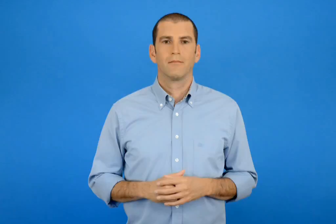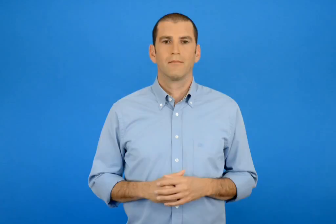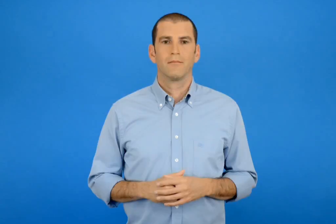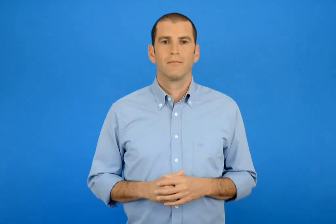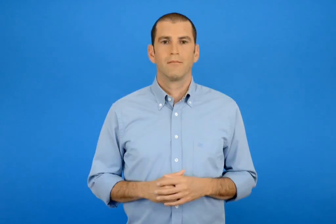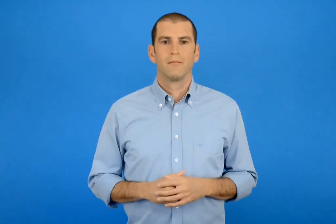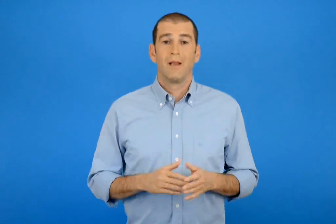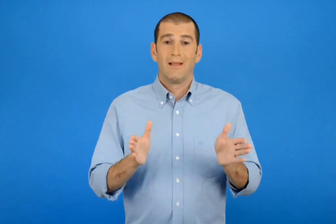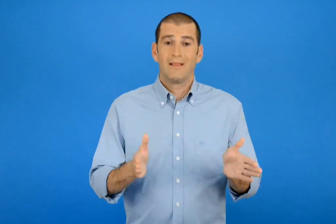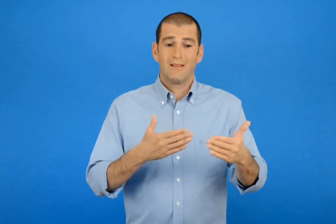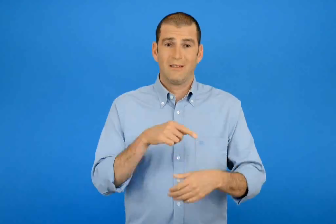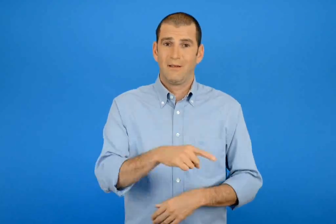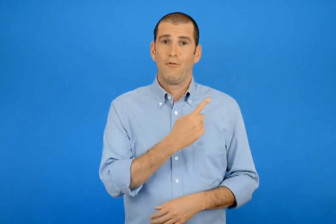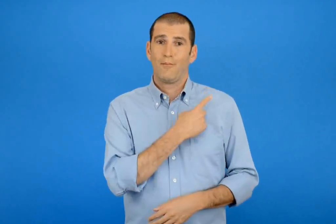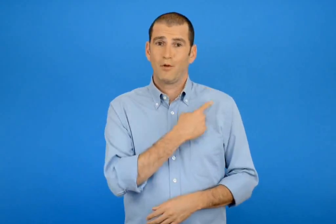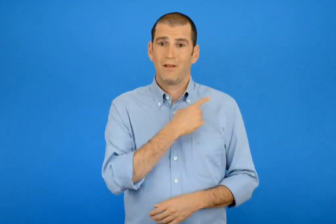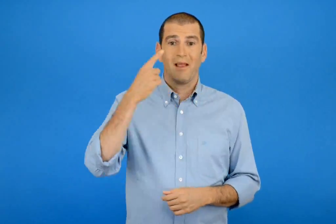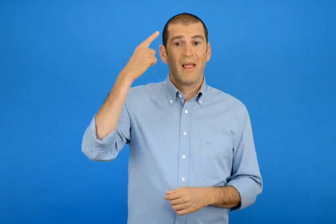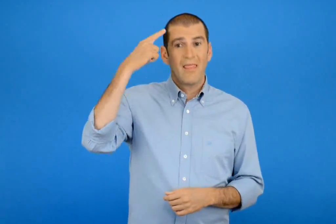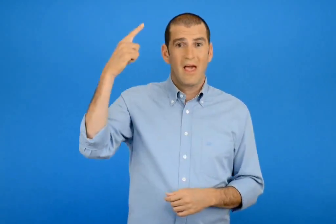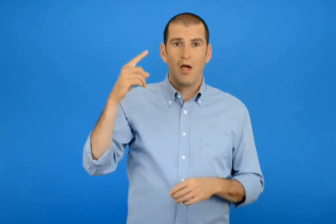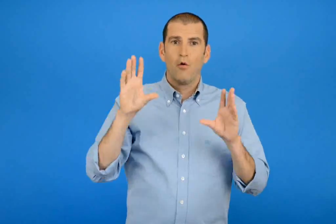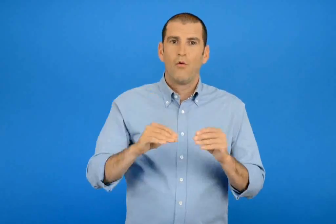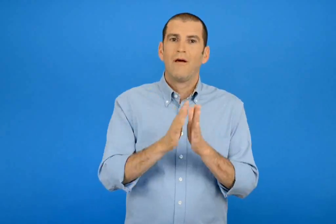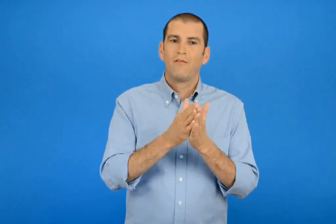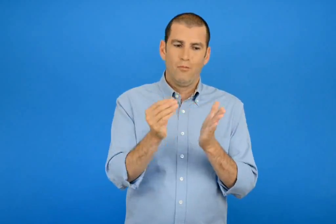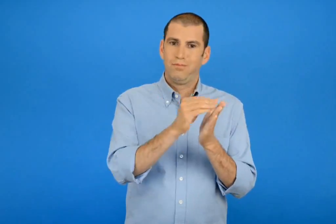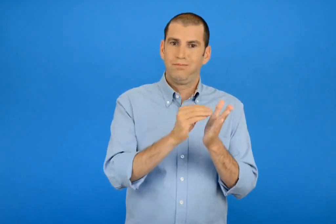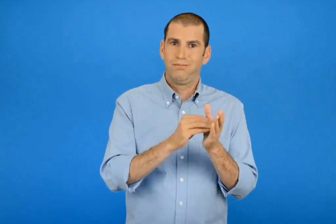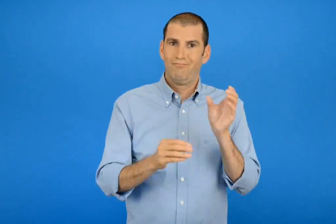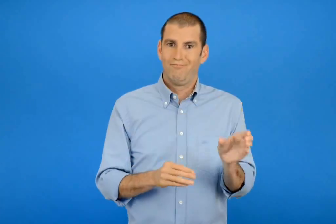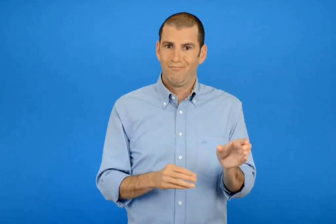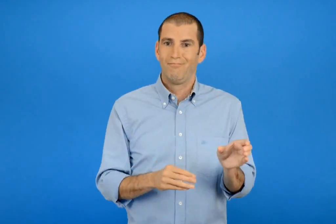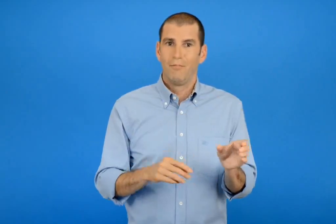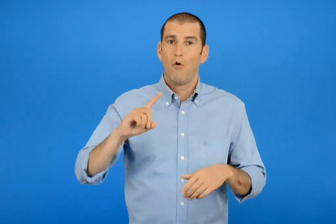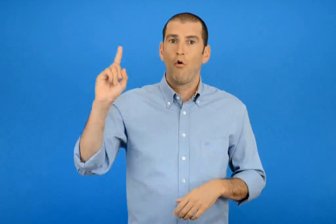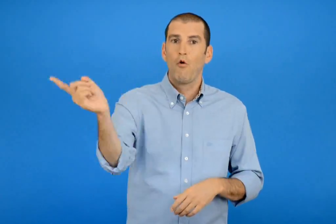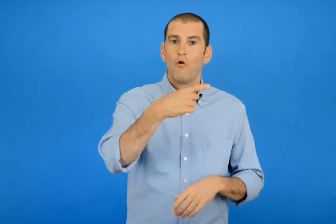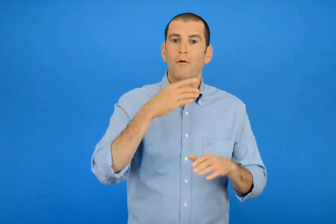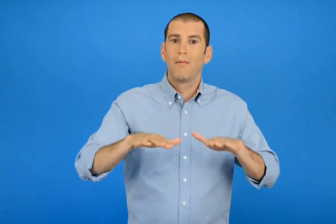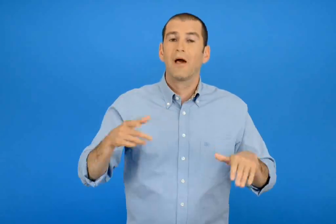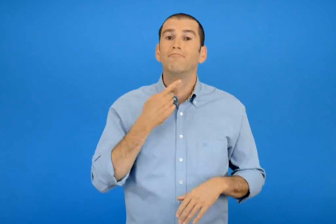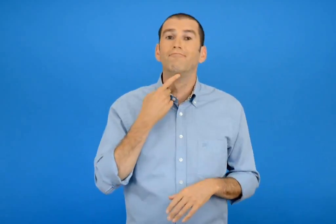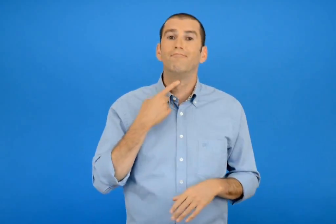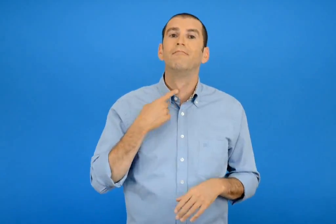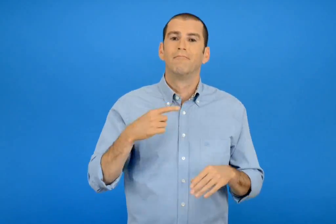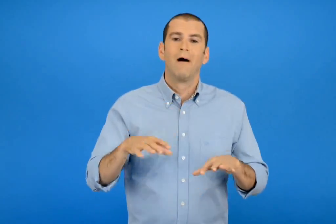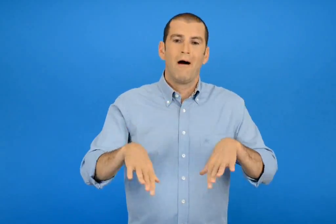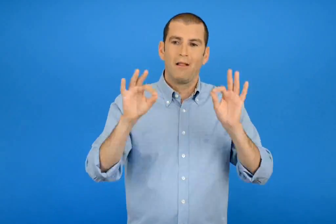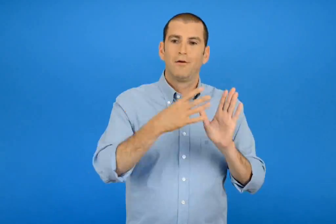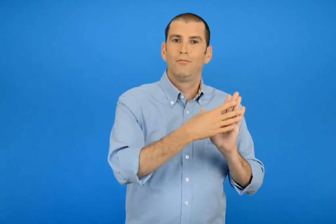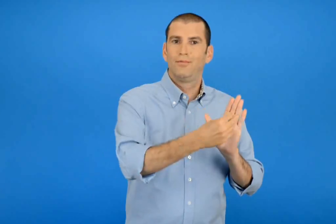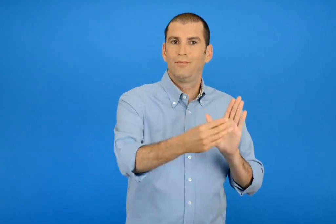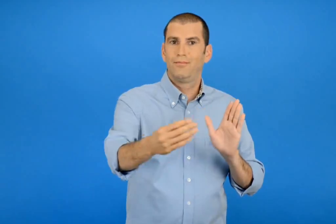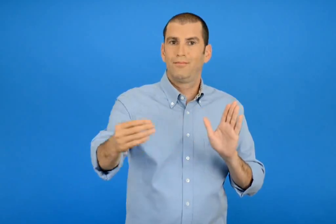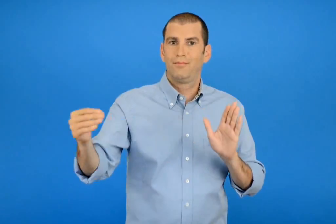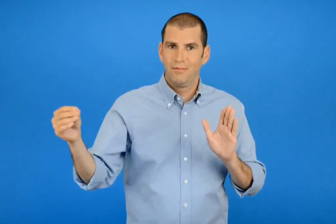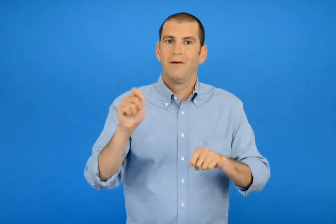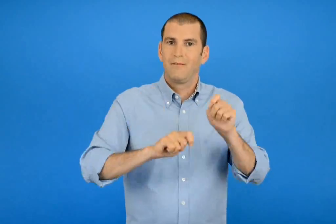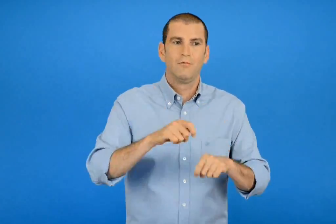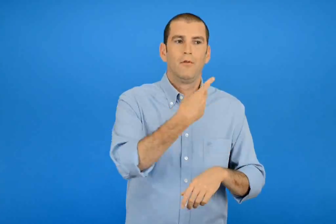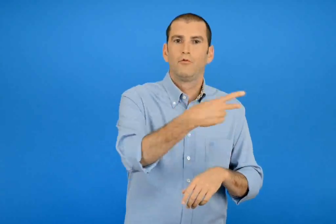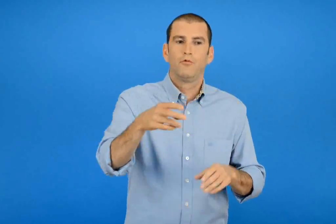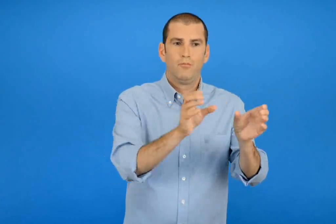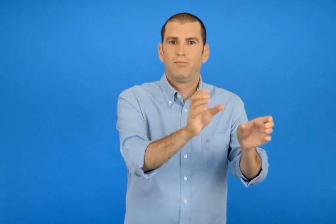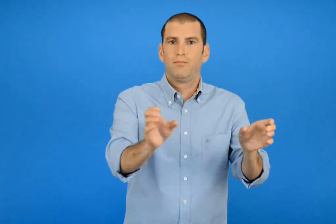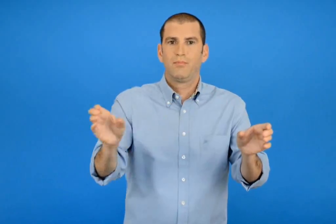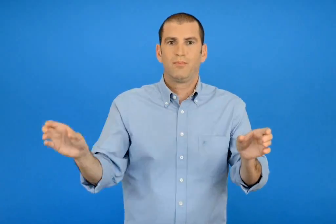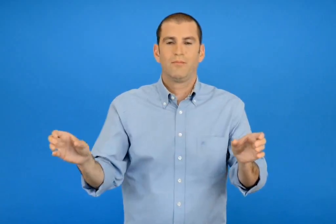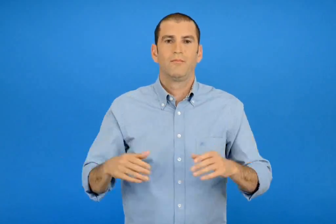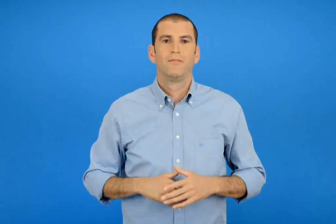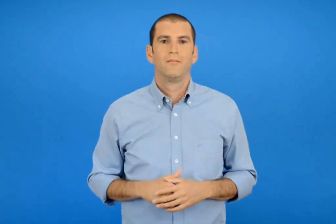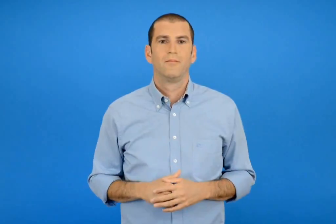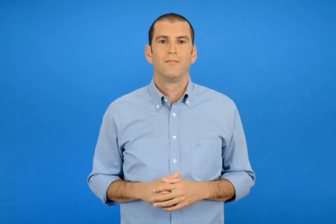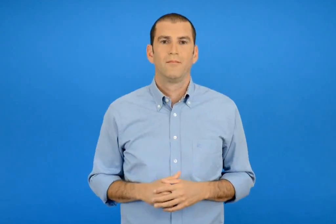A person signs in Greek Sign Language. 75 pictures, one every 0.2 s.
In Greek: η ιδέα που είχαν τα παιδιά της πρώτης τάξης να φτιάξουν βιβλίο άρεσε σε όλους έτσι όλες οι τάξεις του σχολείου αρχίσαν να φτιάχνουν βιβλία
